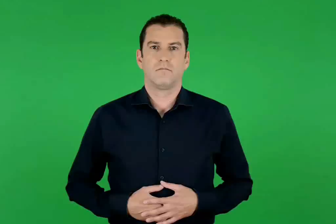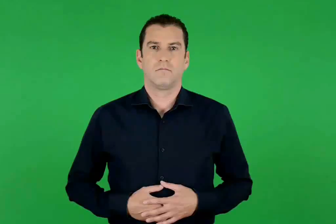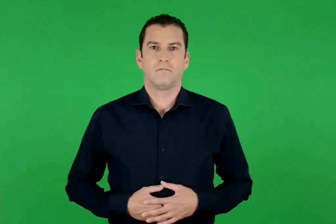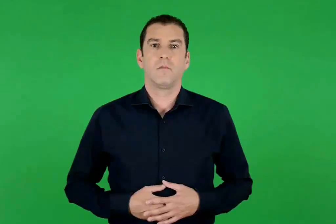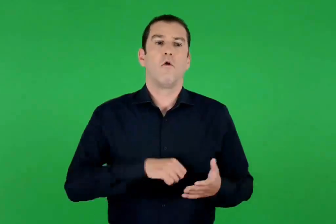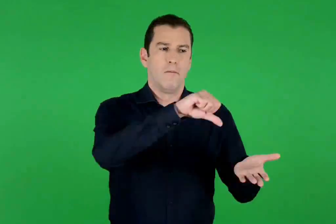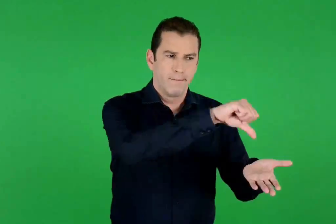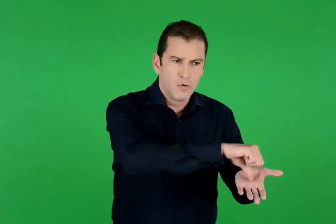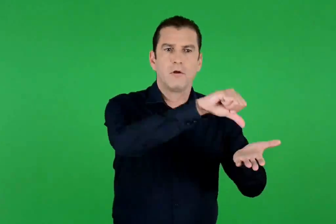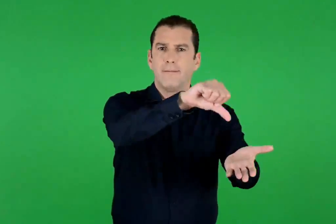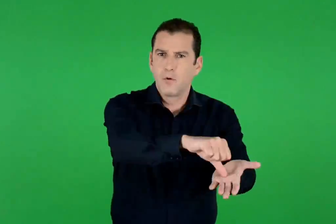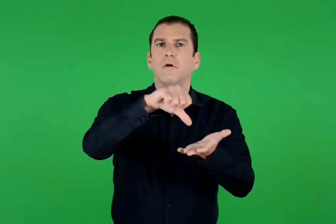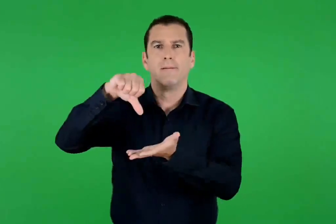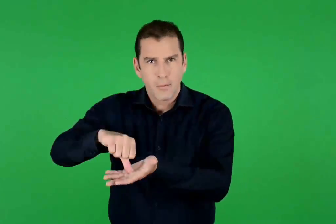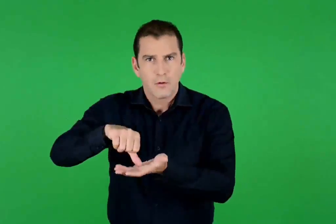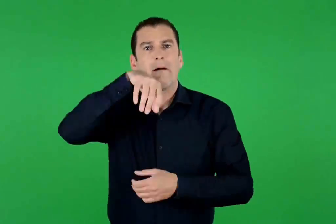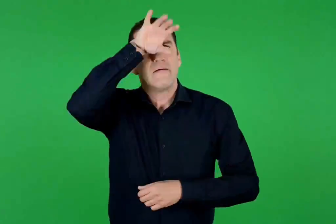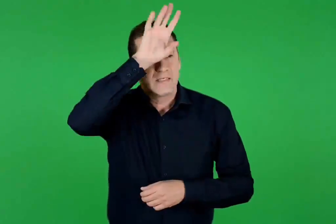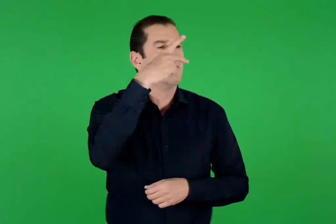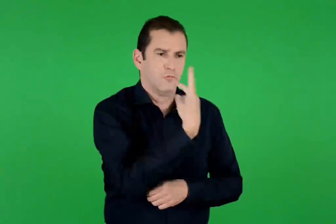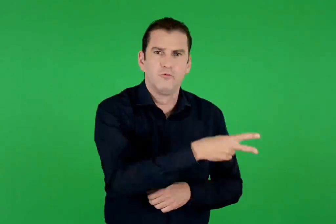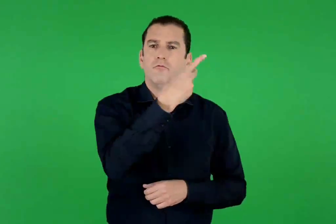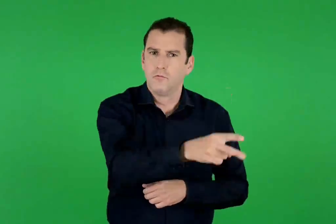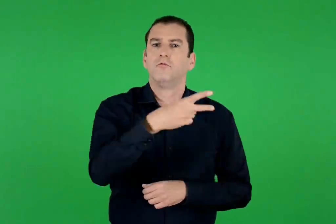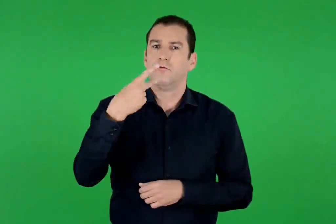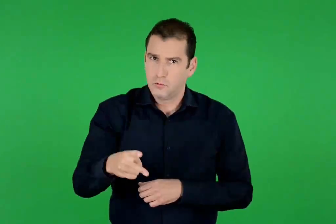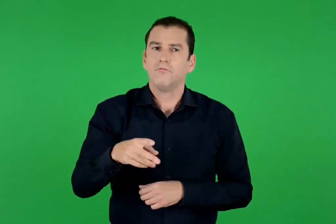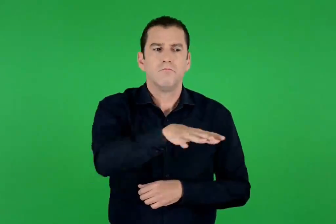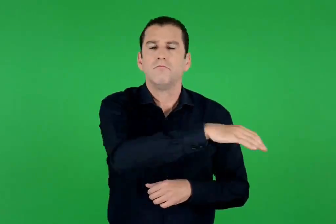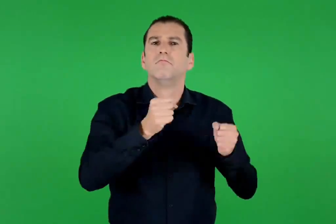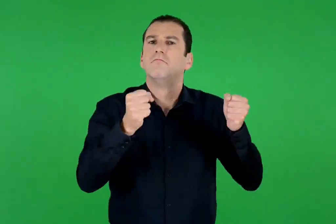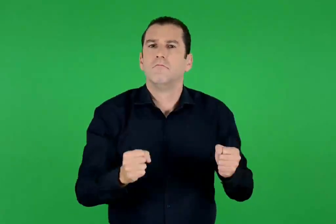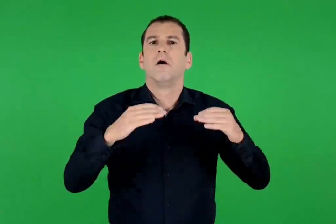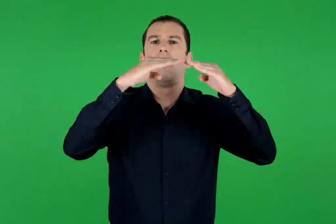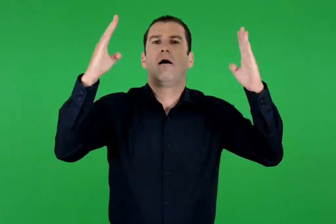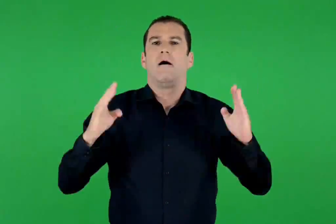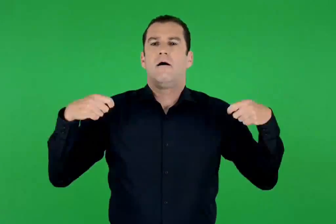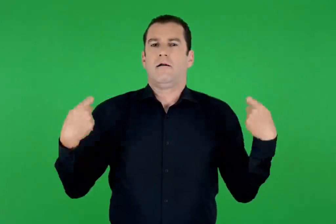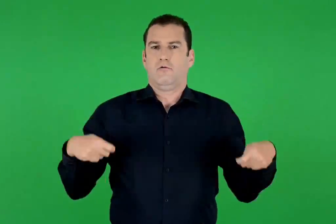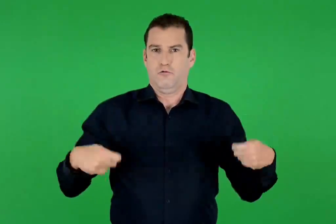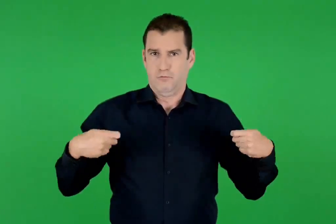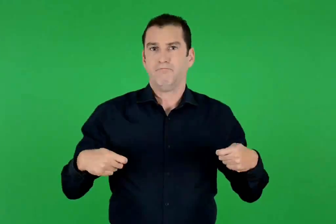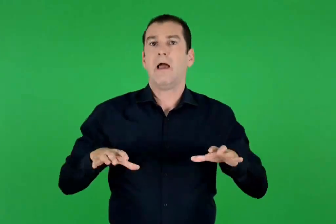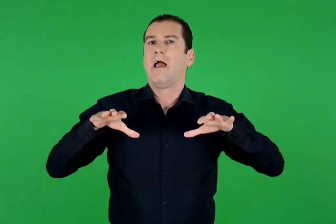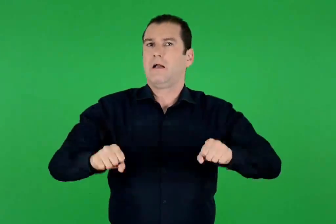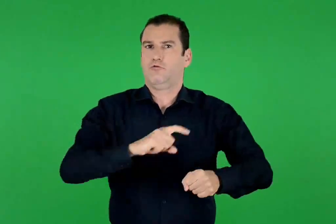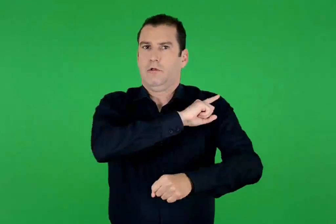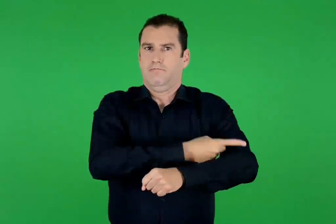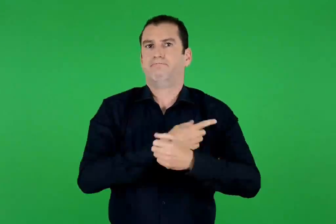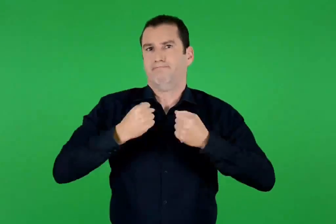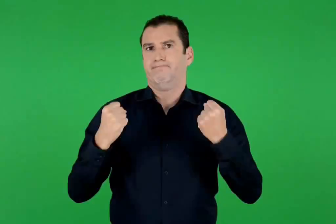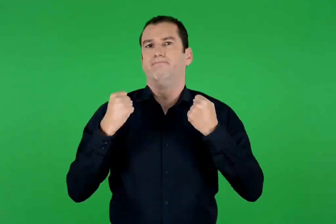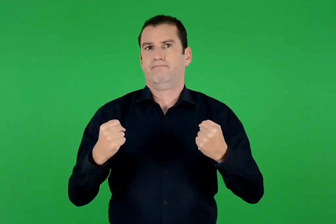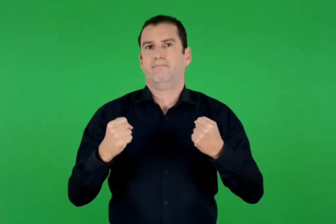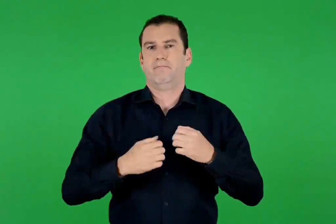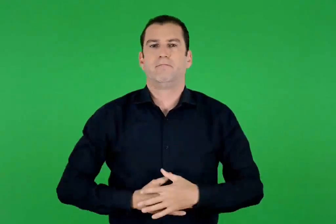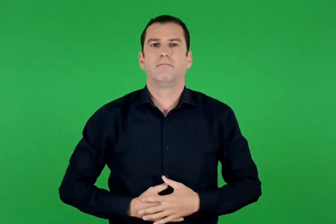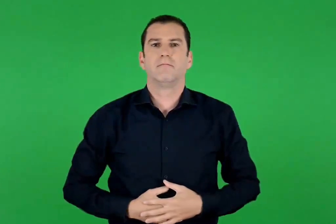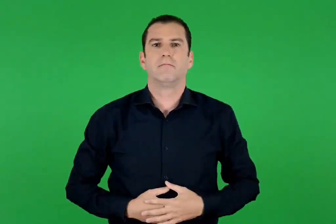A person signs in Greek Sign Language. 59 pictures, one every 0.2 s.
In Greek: κάθε πόλη είχε τον βασιλιά της , που έμενε στο ανάκτορο και είχε μεγάλη εξουσία
